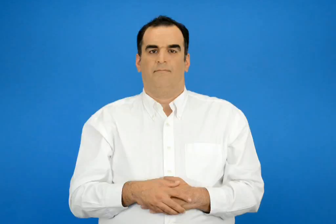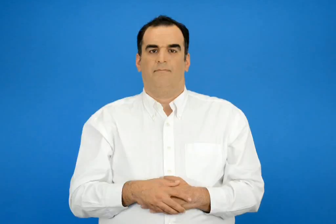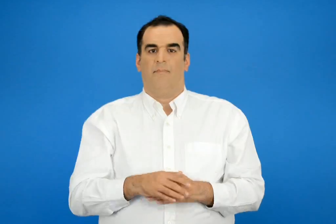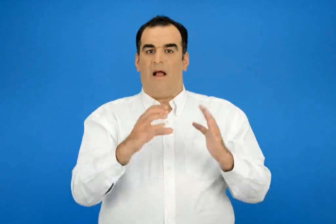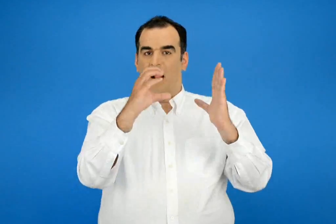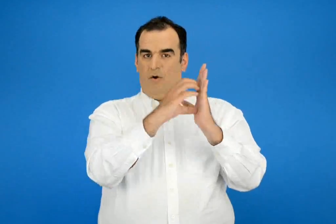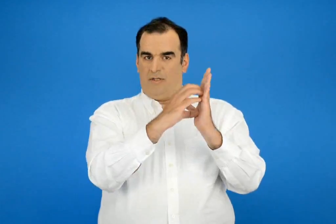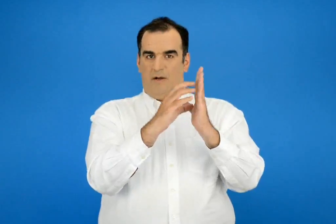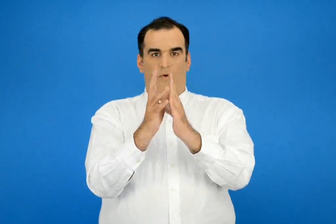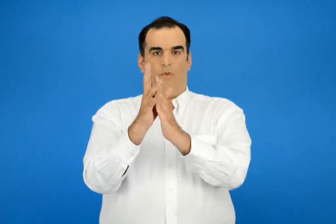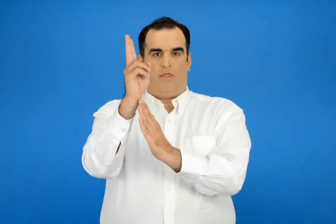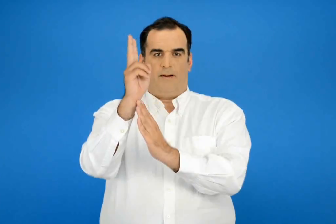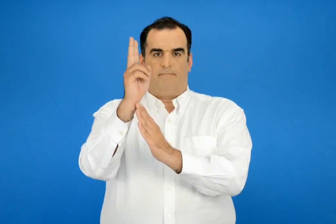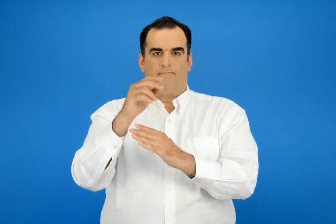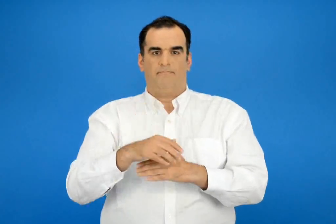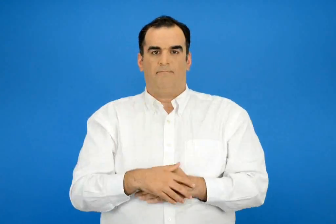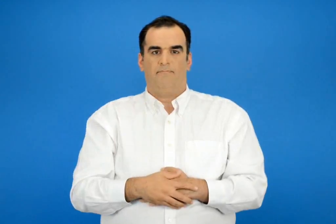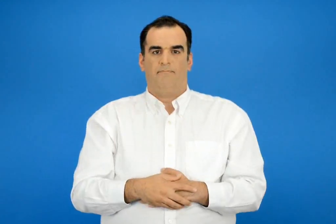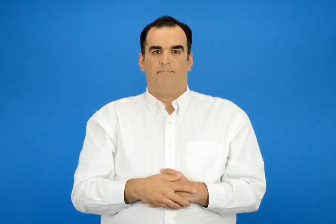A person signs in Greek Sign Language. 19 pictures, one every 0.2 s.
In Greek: ενότητα 12
